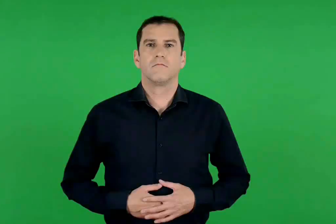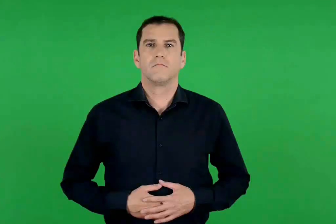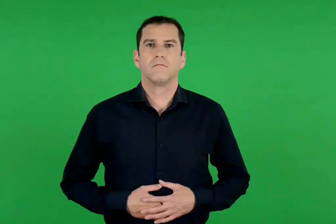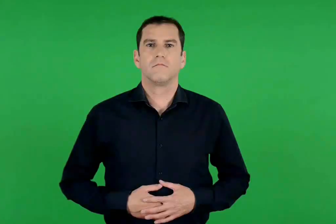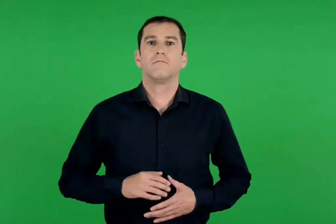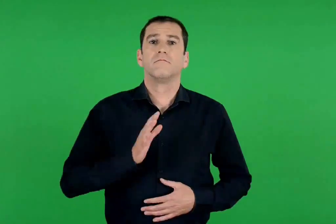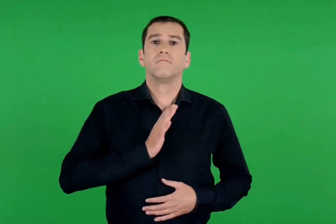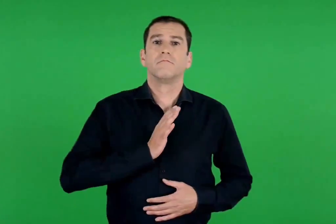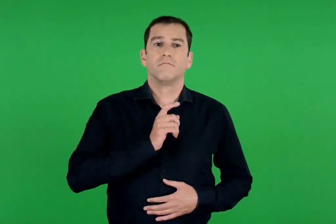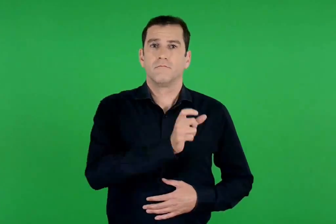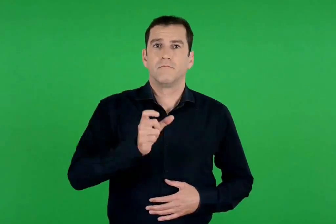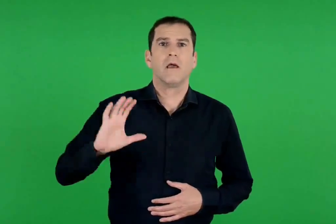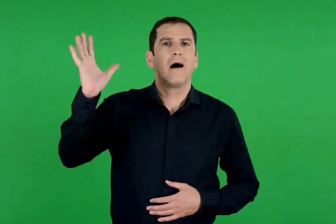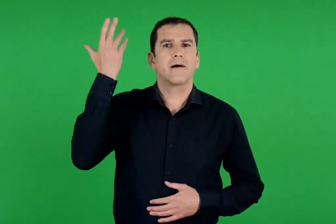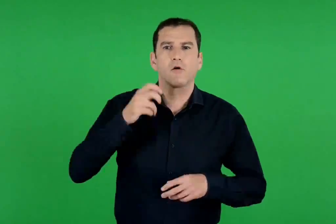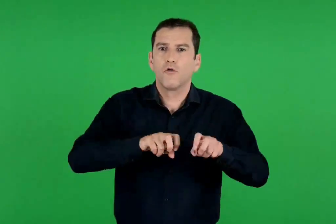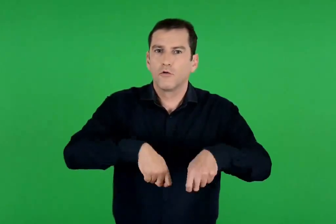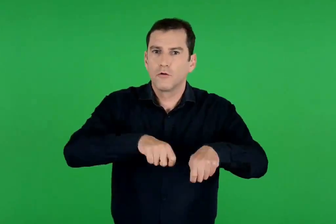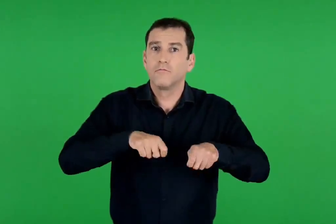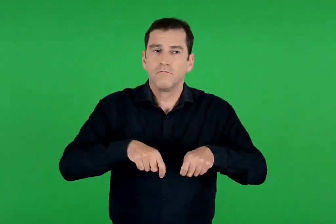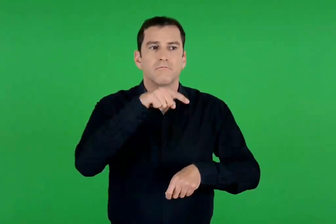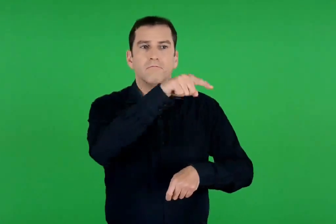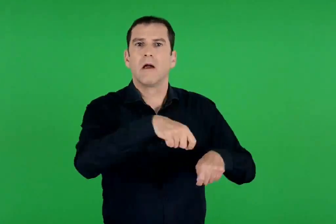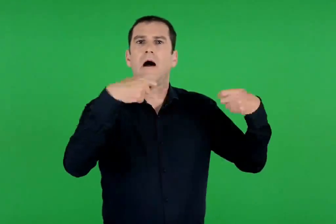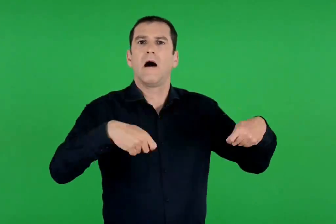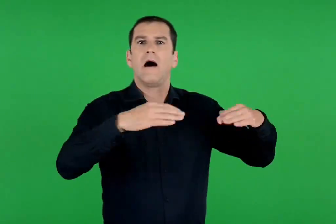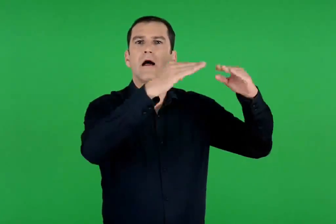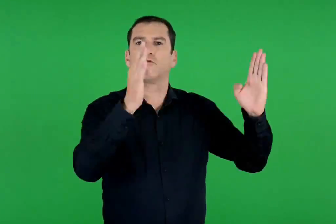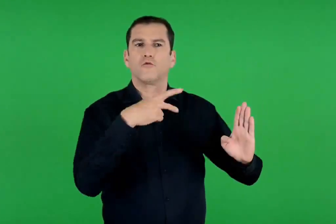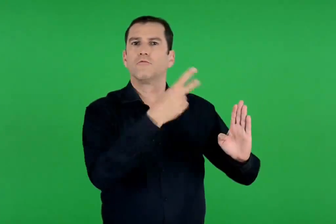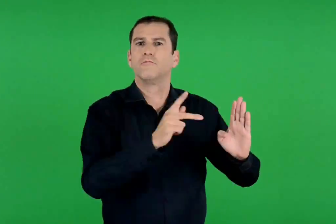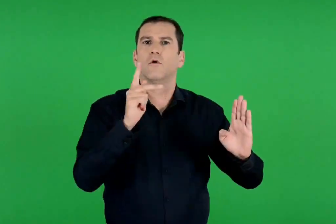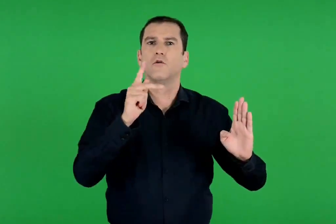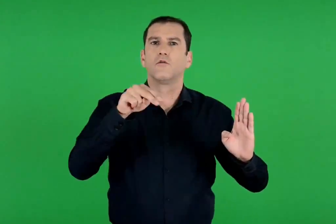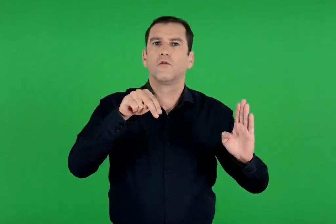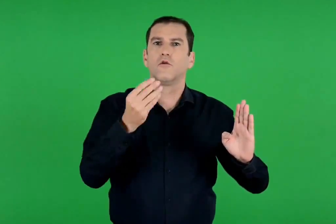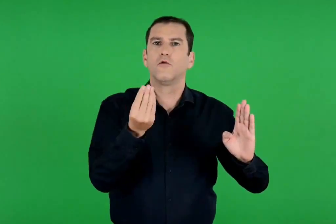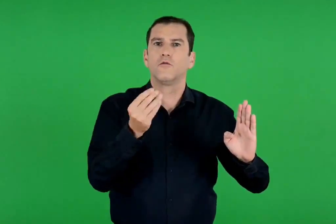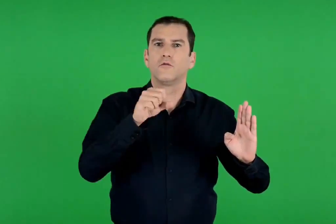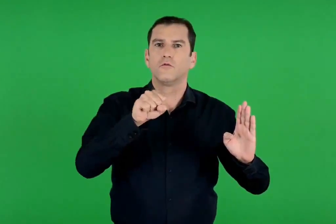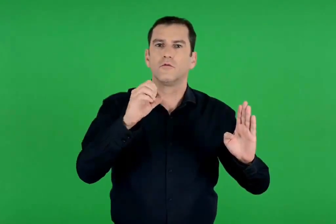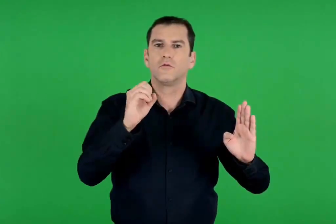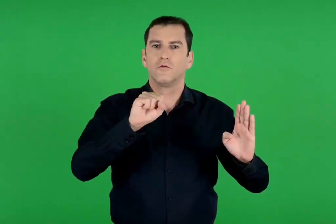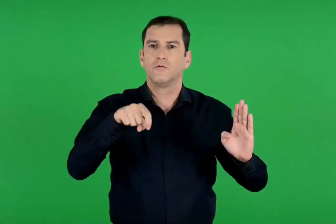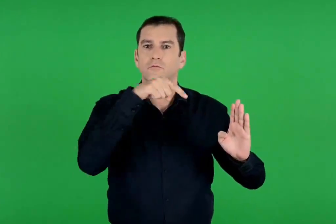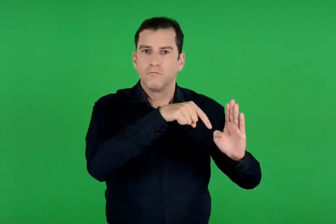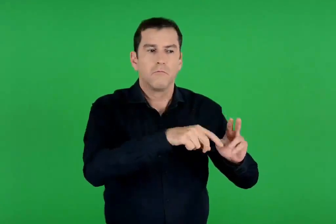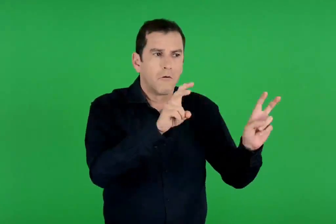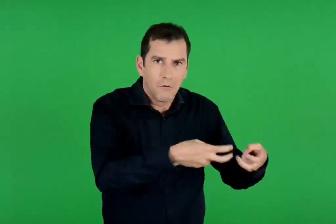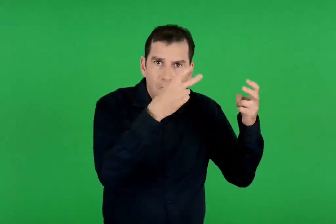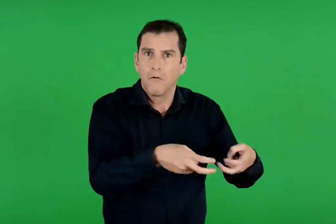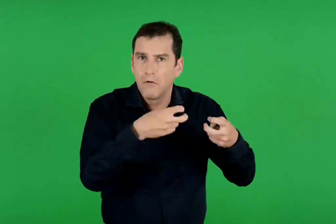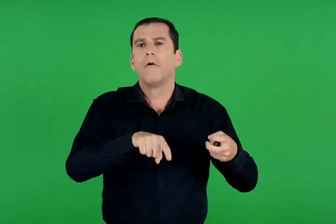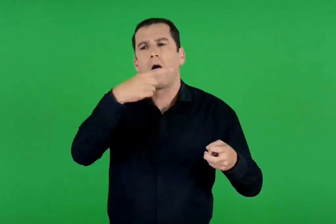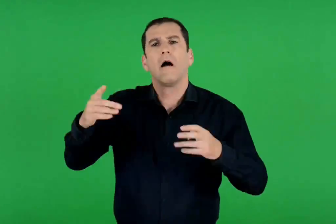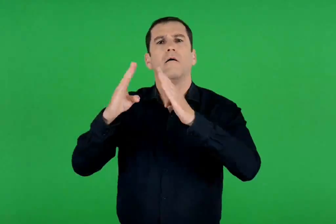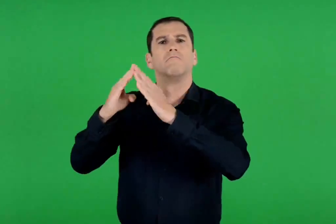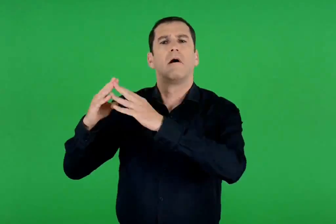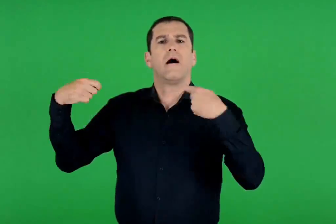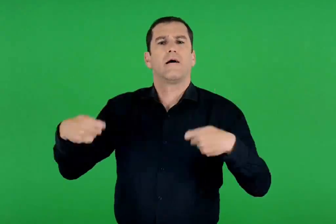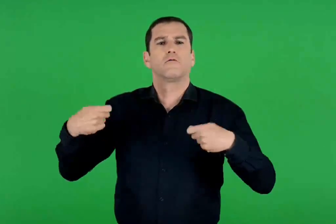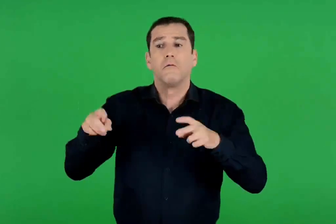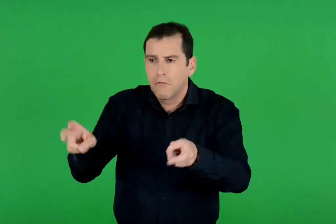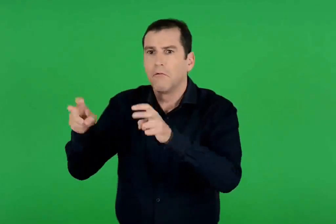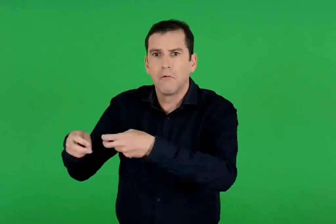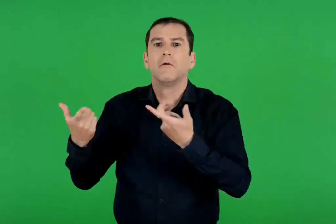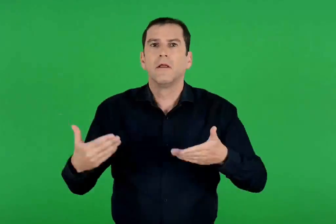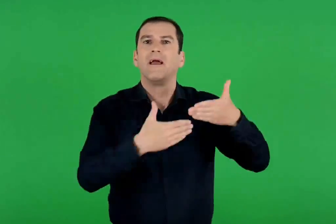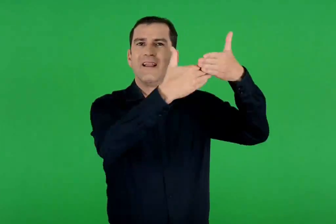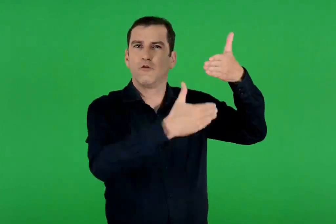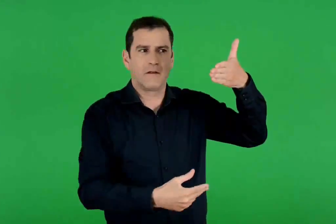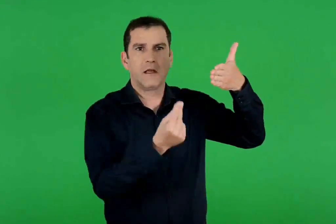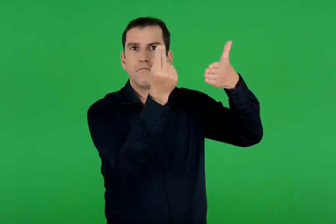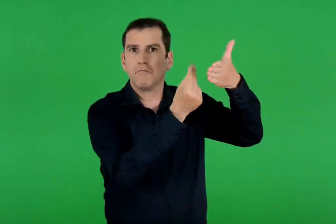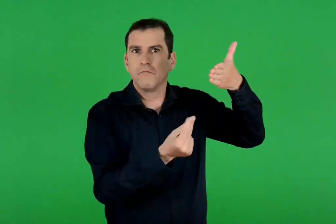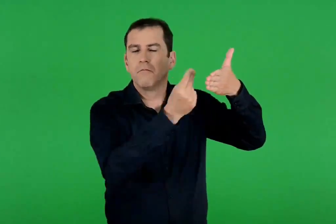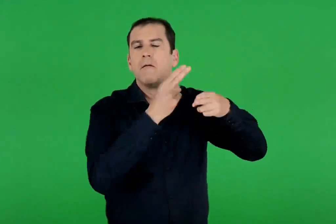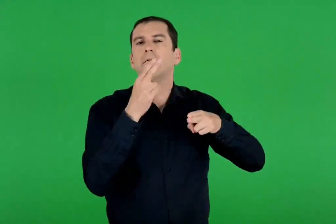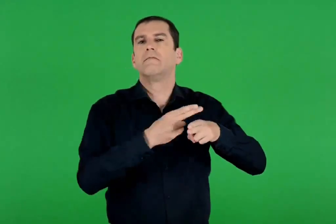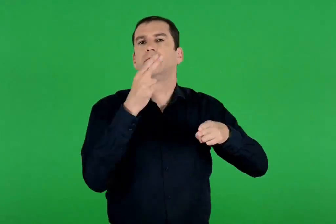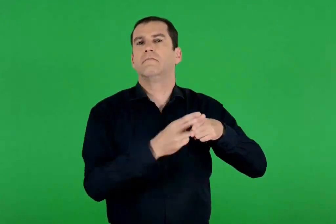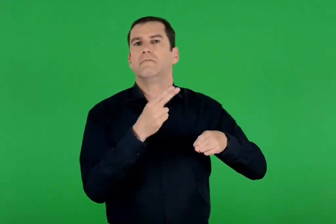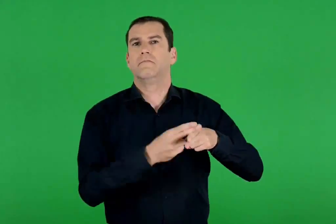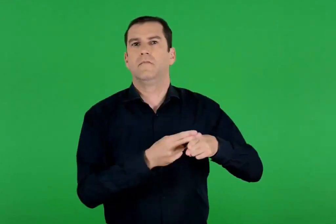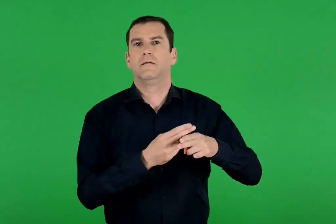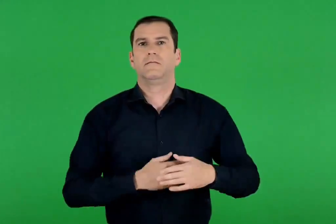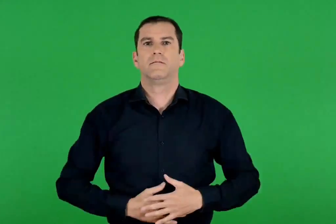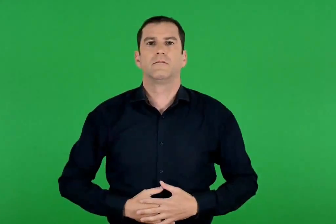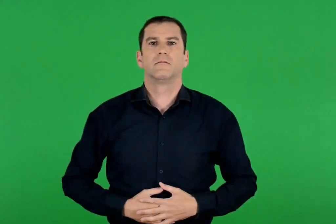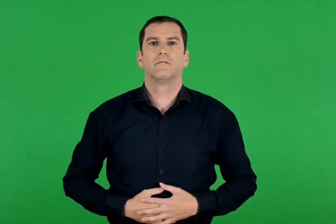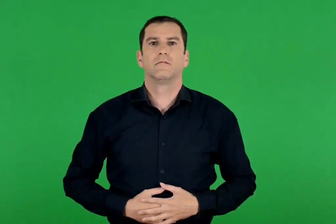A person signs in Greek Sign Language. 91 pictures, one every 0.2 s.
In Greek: οι αρχαιολόγοι ανακάλυψαν στο ανάκτορο της κνωσού , αλλά και σε άλλα αρχοντικά , τοιχογραφίες πολύ μεγάλης τέχνης
